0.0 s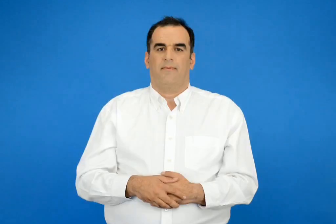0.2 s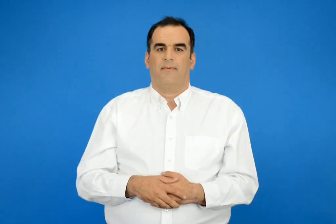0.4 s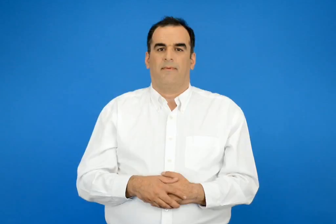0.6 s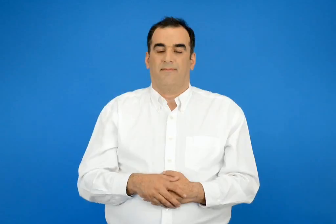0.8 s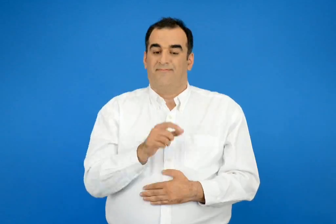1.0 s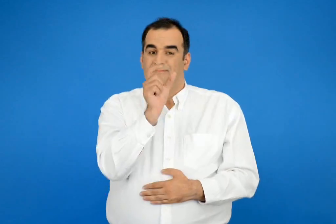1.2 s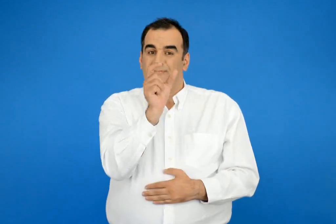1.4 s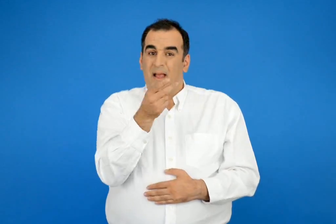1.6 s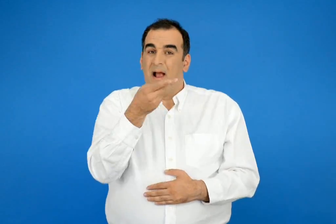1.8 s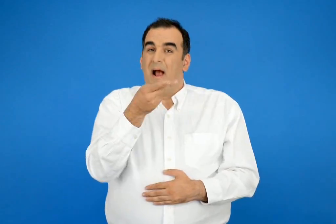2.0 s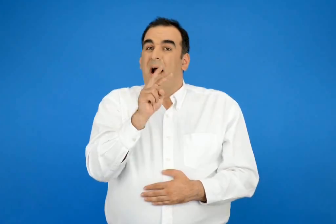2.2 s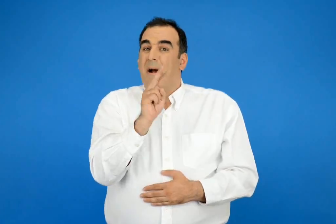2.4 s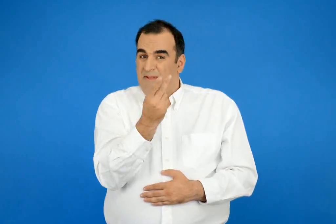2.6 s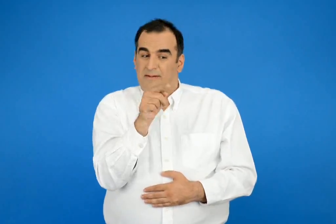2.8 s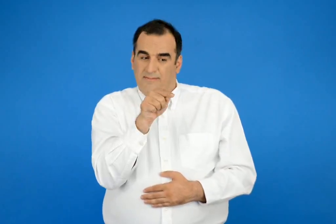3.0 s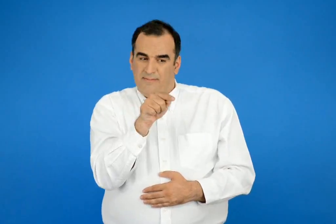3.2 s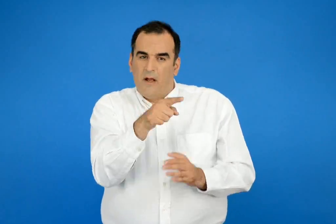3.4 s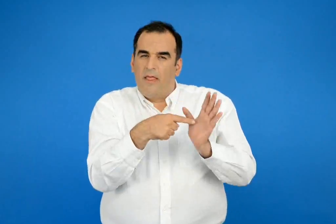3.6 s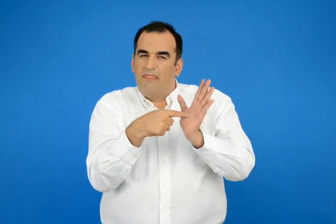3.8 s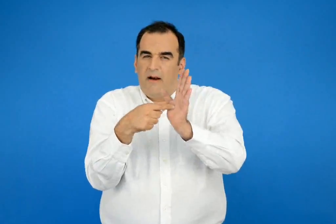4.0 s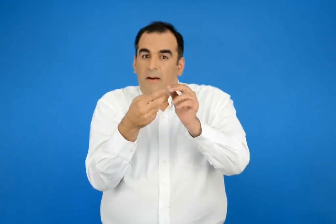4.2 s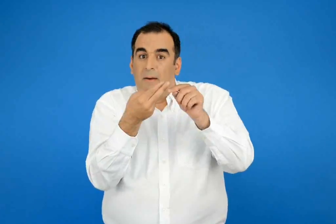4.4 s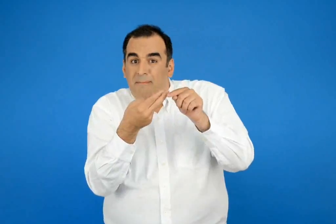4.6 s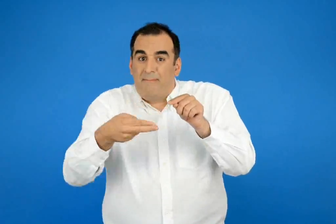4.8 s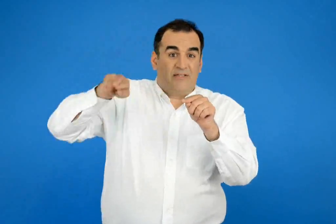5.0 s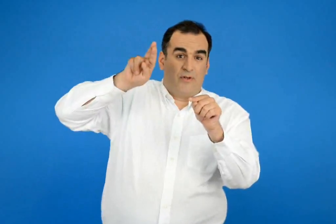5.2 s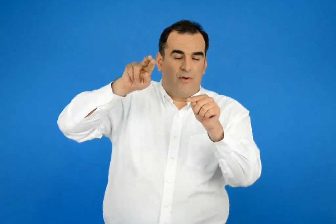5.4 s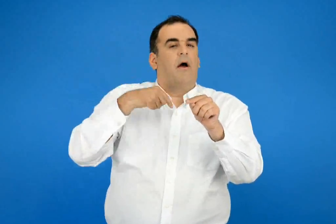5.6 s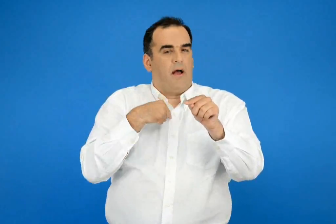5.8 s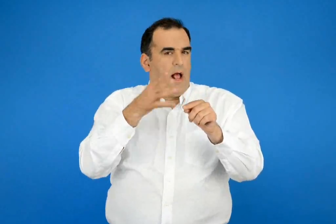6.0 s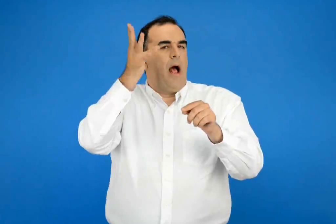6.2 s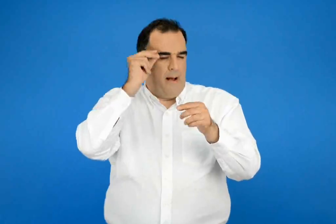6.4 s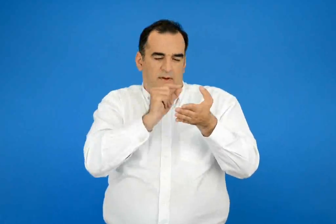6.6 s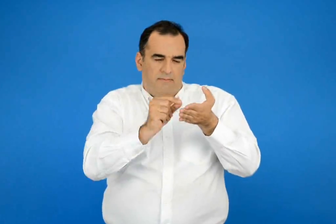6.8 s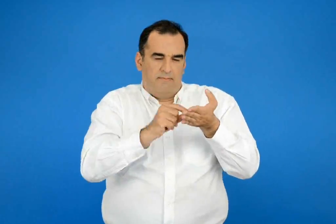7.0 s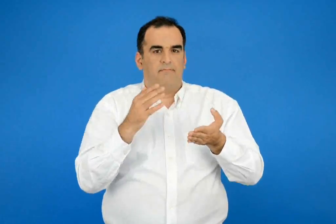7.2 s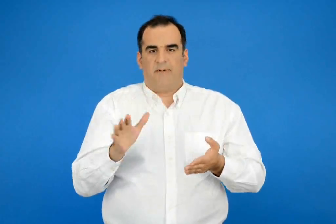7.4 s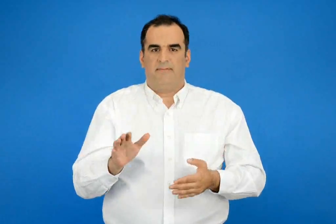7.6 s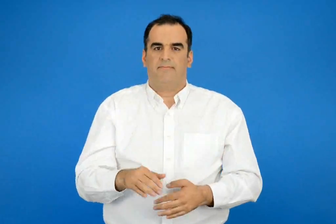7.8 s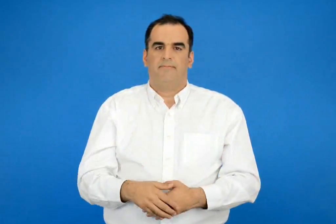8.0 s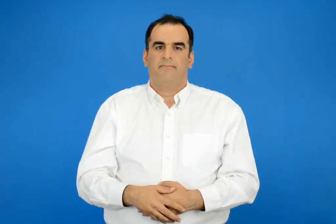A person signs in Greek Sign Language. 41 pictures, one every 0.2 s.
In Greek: έμαθα να σχηματίζω επίθετα που δηλώνουν περισσότερο από
